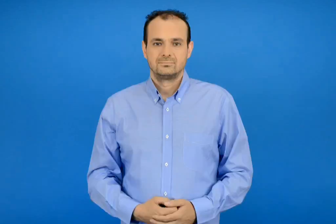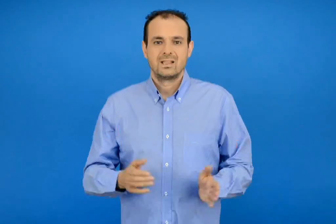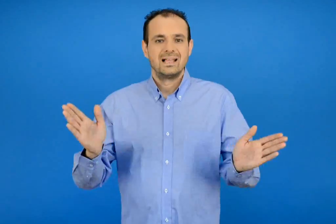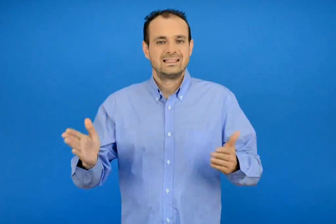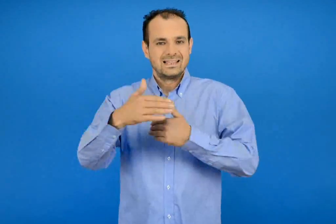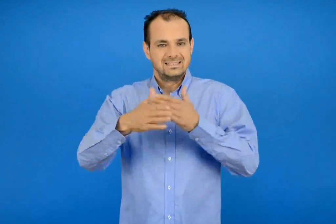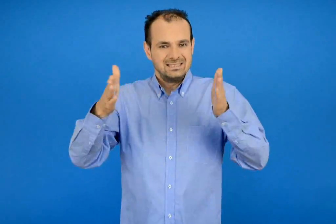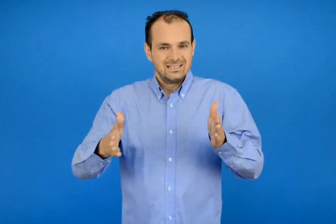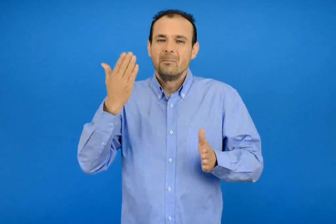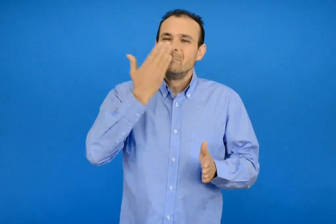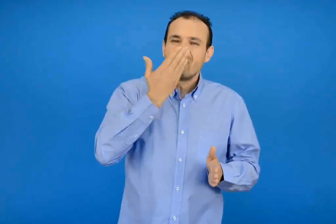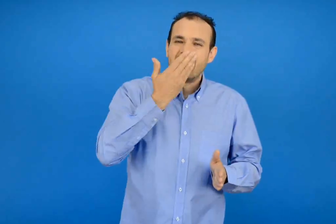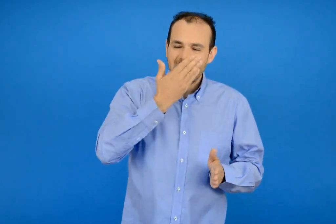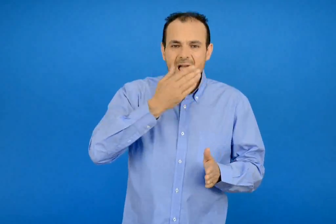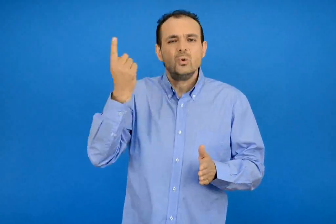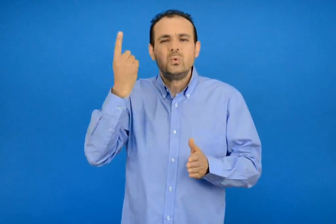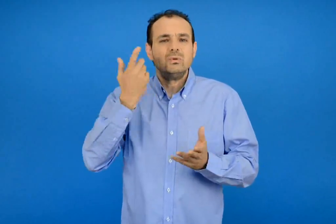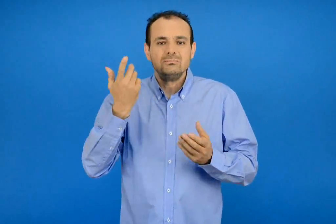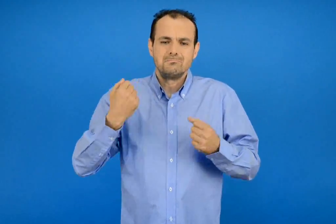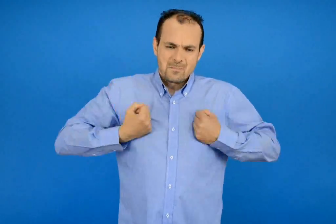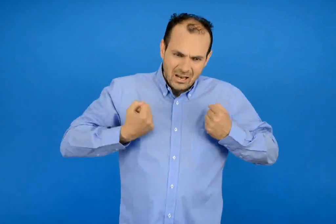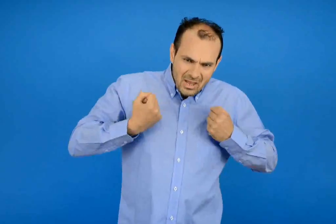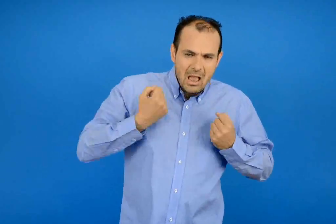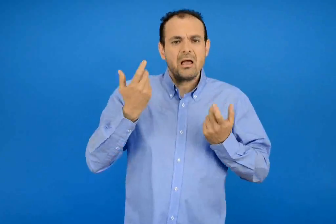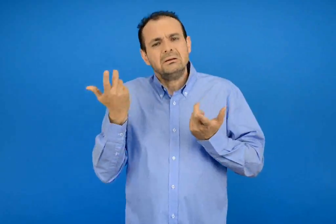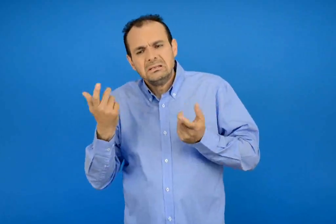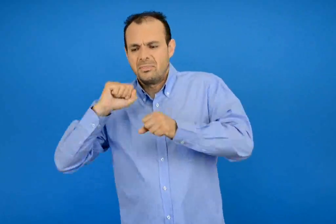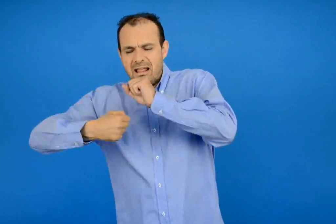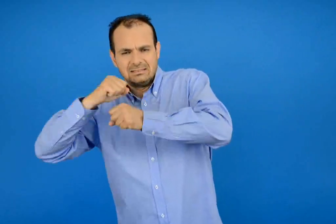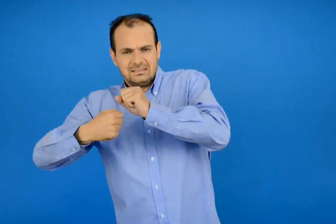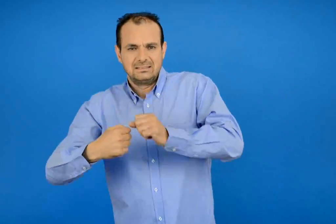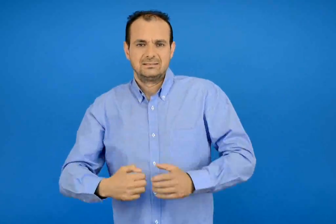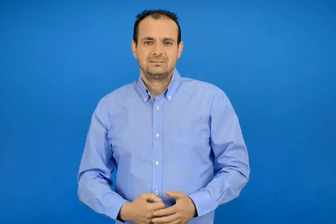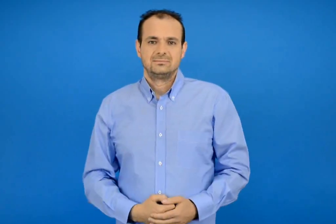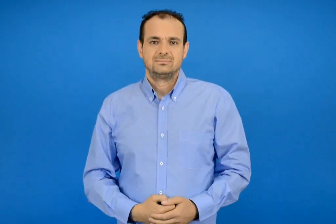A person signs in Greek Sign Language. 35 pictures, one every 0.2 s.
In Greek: τα μαθήματα στην τάξη γίνονται μέσα από παιχνίδια και δράση
